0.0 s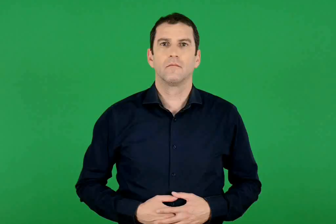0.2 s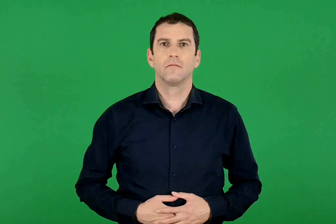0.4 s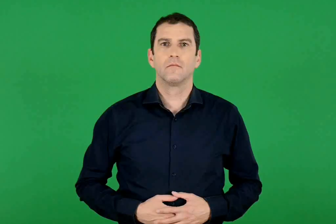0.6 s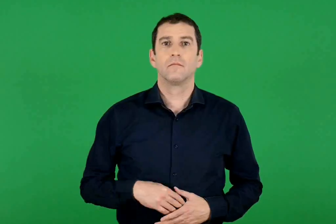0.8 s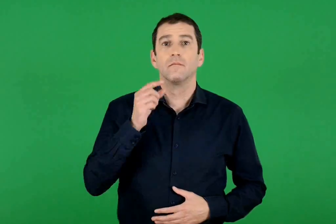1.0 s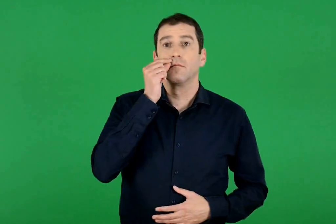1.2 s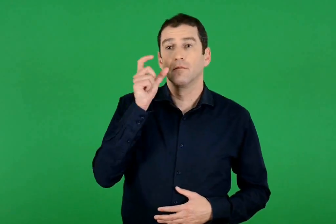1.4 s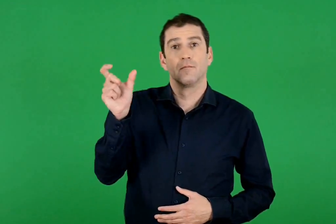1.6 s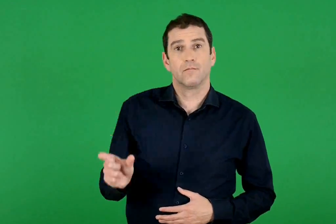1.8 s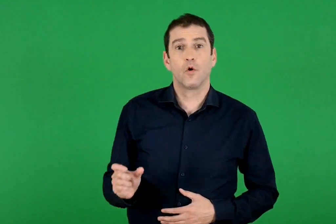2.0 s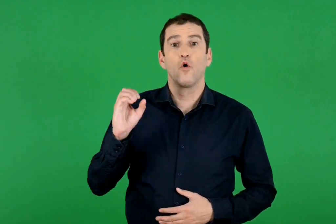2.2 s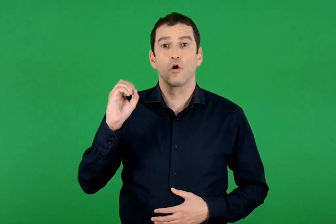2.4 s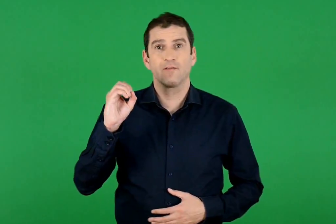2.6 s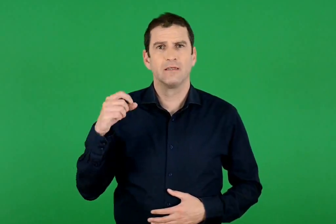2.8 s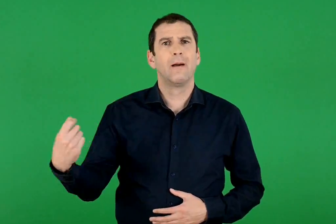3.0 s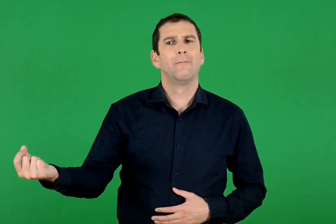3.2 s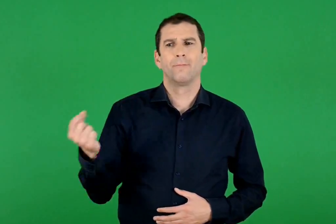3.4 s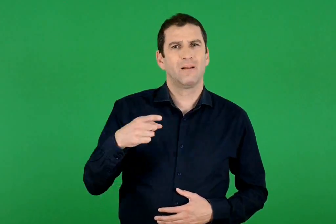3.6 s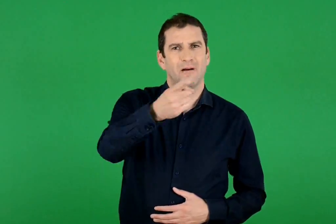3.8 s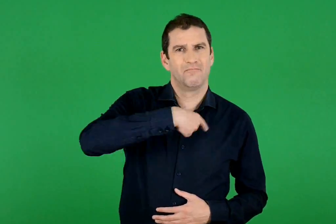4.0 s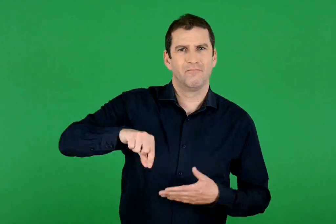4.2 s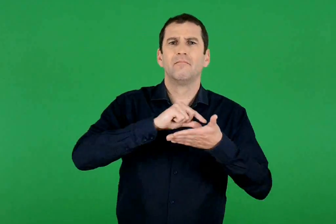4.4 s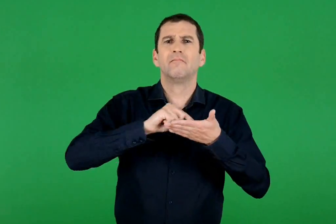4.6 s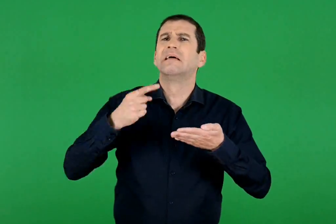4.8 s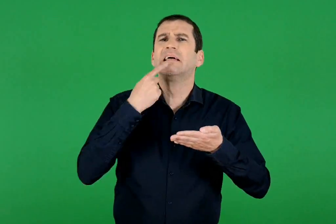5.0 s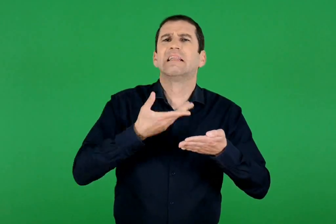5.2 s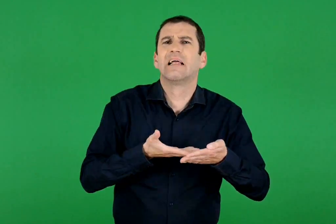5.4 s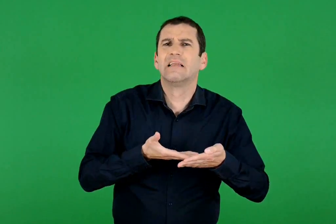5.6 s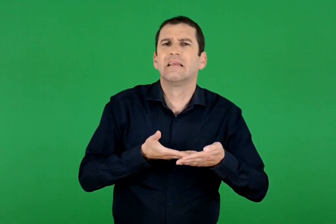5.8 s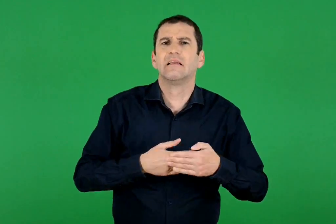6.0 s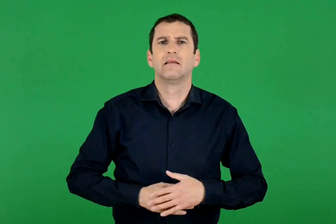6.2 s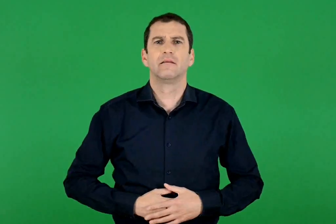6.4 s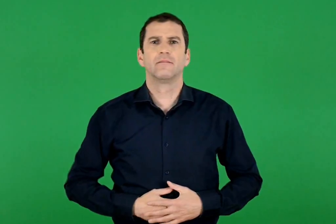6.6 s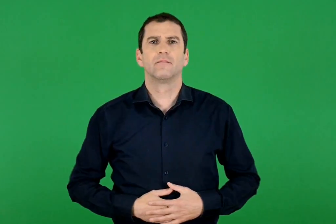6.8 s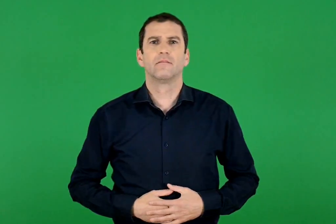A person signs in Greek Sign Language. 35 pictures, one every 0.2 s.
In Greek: ποιο είναι το μήνυμα που μας έστειλε ο ορφέας ;
